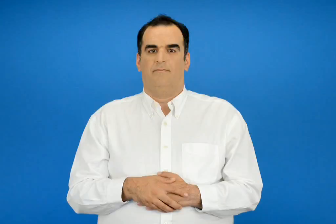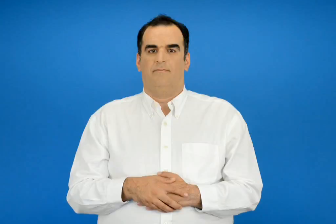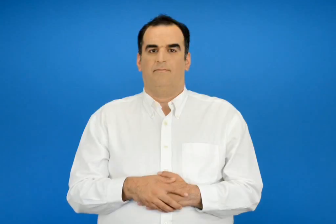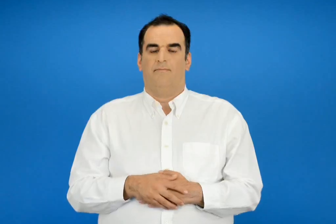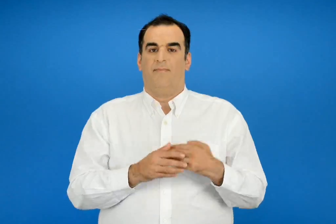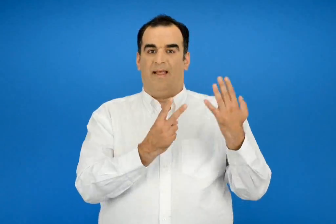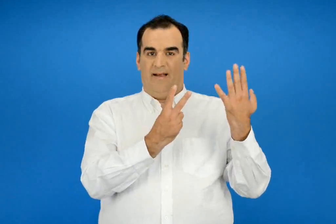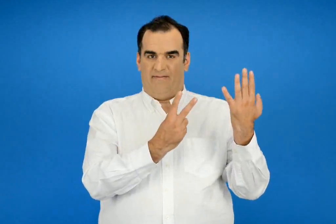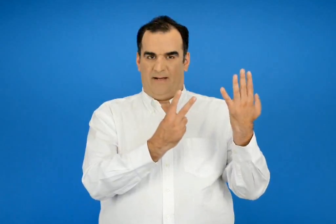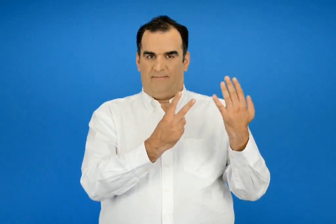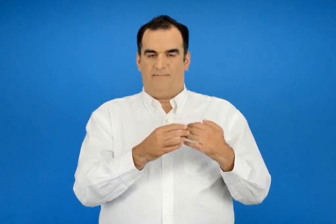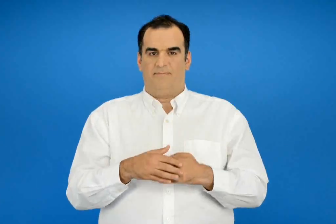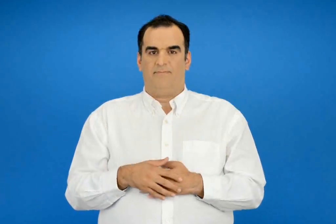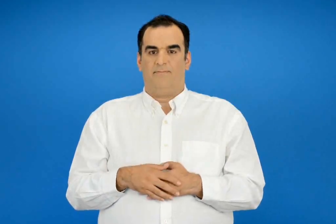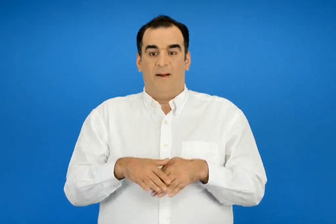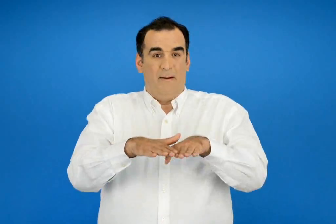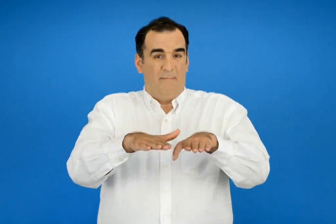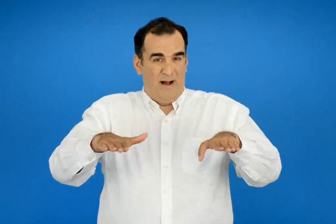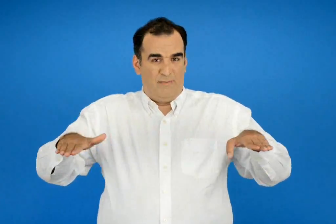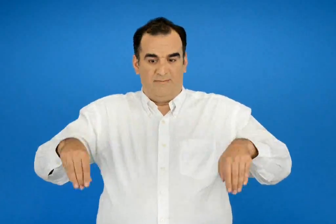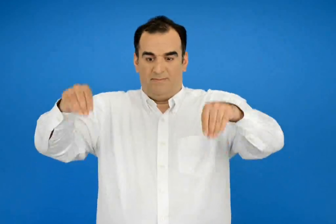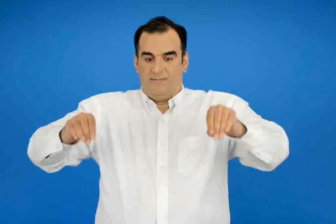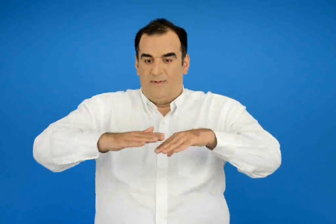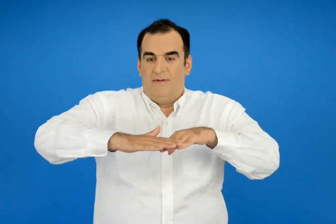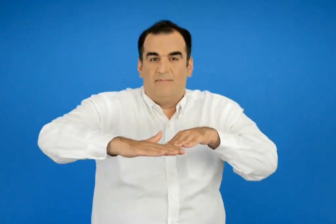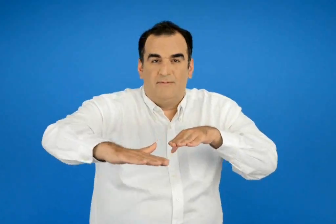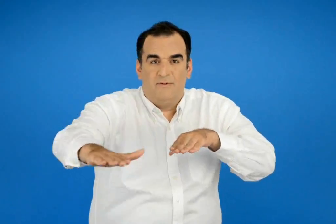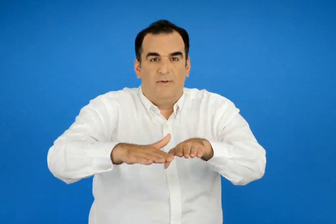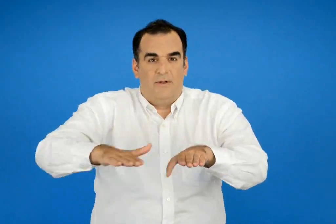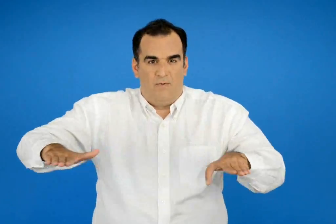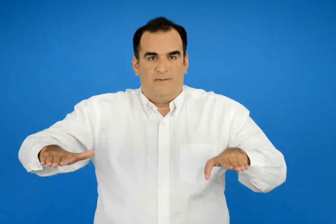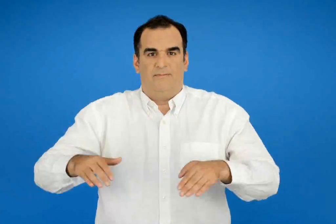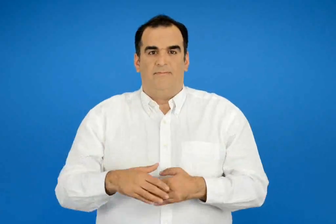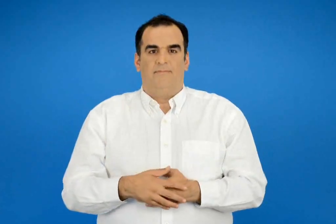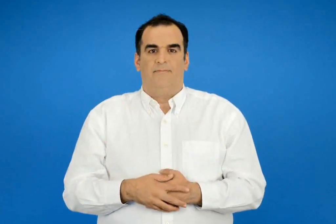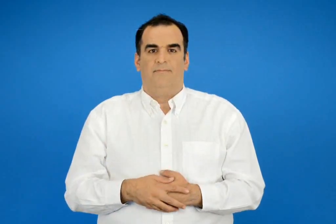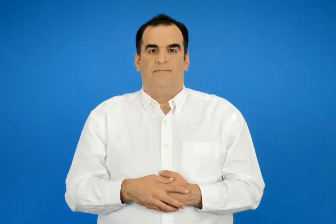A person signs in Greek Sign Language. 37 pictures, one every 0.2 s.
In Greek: 7 το στρώνουμε στο πάτωμα
